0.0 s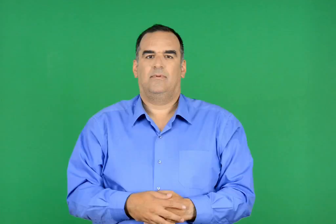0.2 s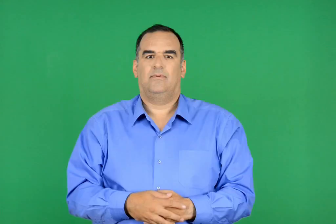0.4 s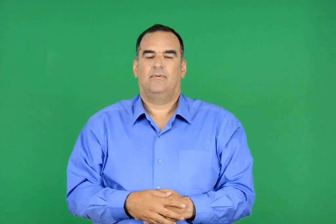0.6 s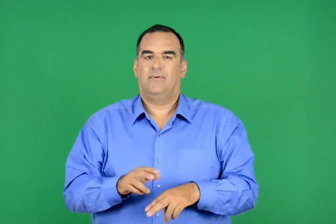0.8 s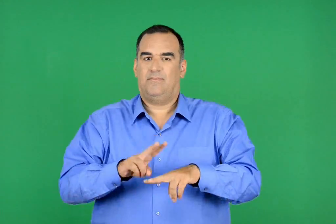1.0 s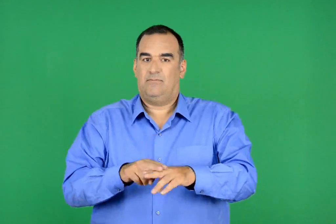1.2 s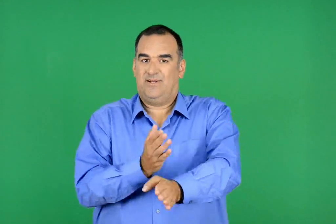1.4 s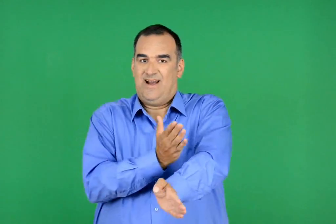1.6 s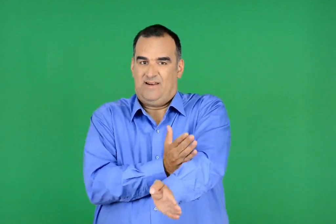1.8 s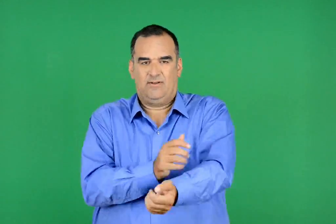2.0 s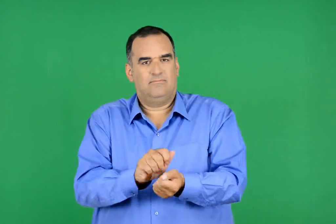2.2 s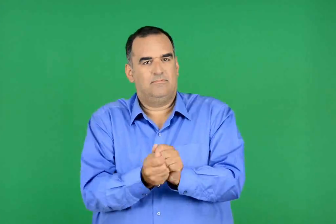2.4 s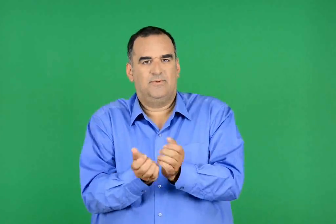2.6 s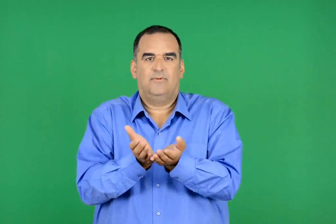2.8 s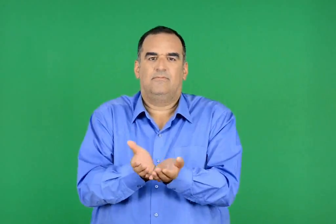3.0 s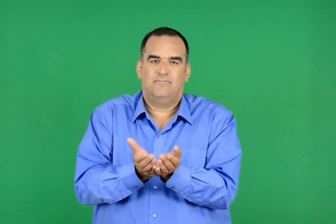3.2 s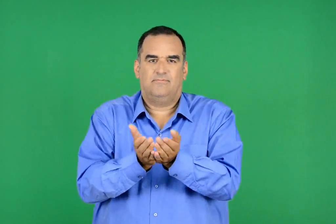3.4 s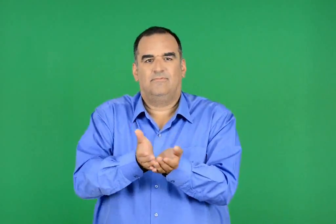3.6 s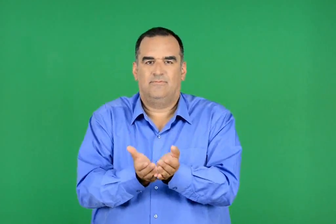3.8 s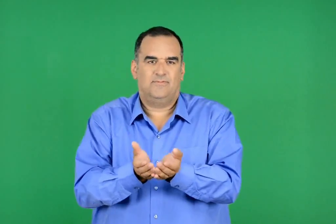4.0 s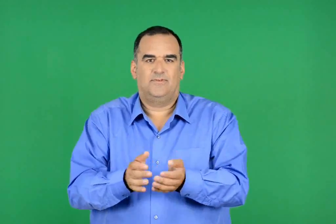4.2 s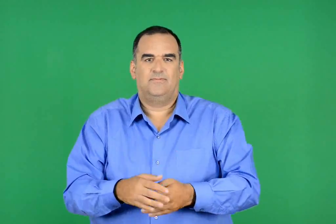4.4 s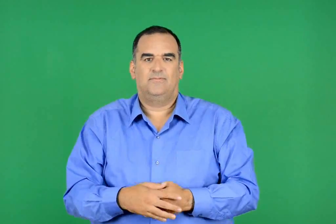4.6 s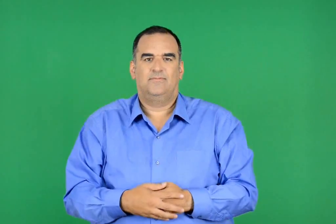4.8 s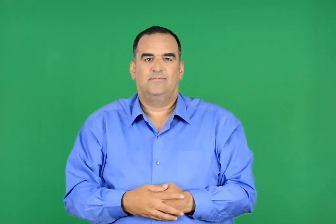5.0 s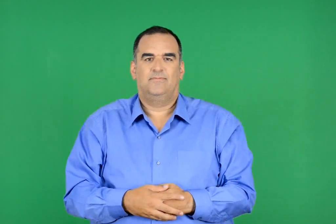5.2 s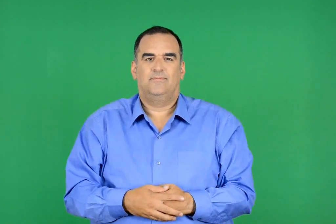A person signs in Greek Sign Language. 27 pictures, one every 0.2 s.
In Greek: η αρβύλα που έγινε βαρκούλα
